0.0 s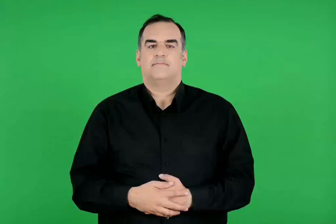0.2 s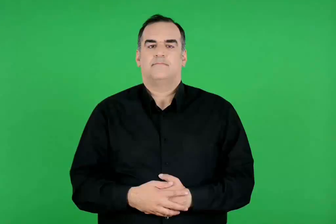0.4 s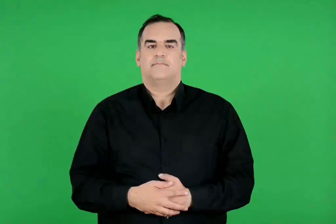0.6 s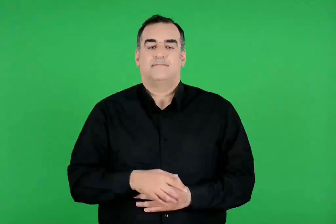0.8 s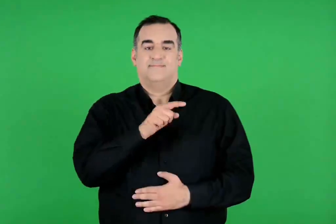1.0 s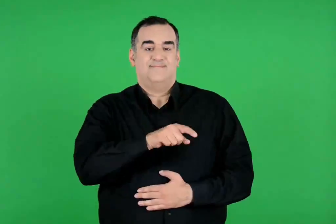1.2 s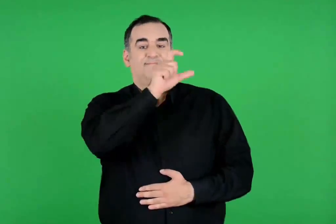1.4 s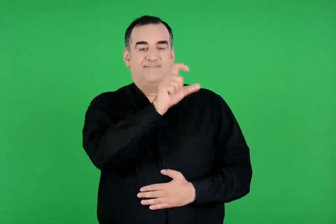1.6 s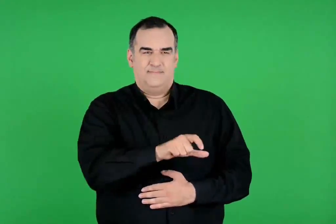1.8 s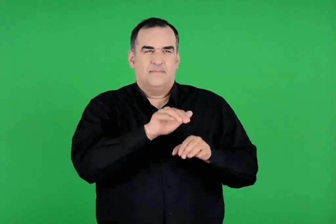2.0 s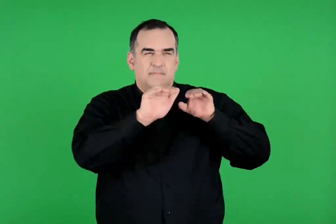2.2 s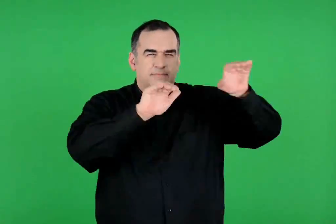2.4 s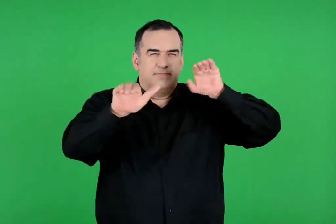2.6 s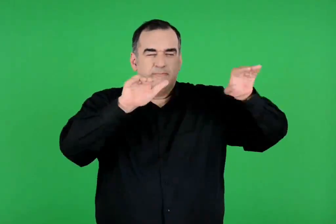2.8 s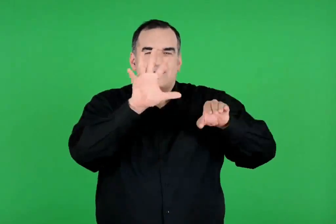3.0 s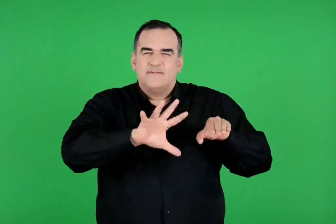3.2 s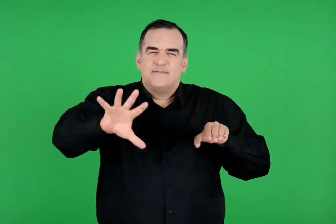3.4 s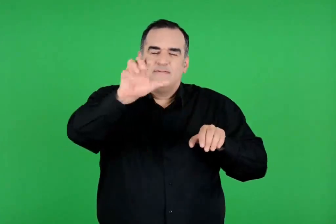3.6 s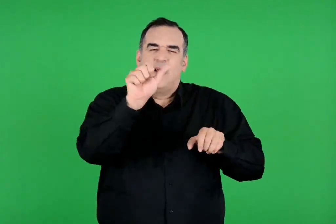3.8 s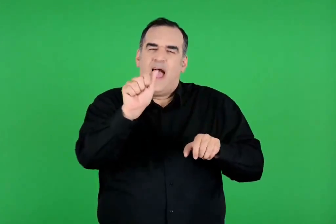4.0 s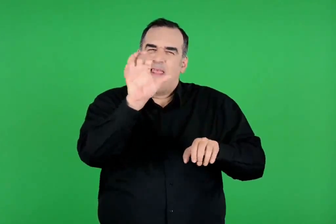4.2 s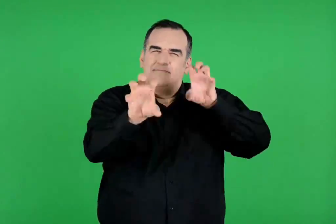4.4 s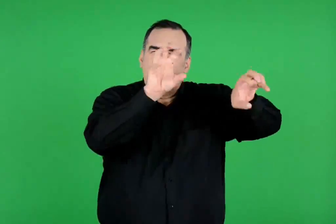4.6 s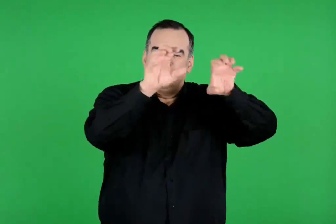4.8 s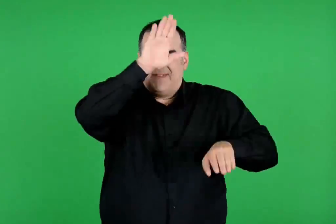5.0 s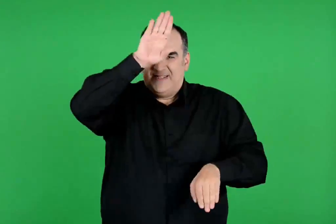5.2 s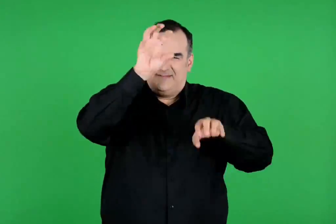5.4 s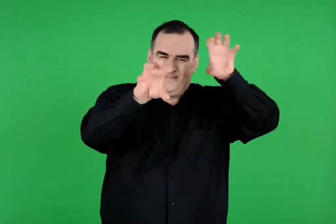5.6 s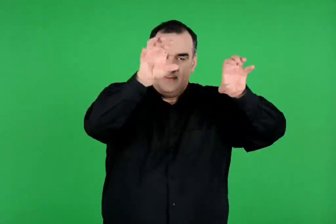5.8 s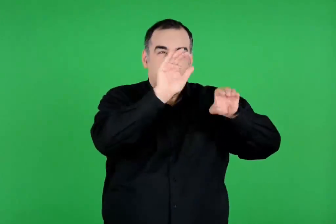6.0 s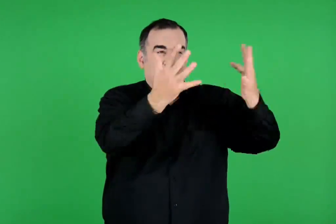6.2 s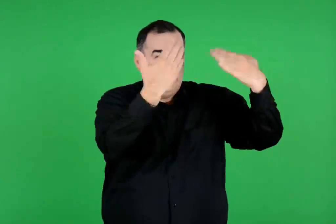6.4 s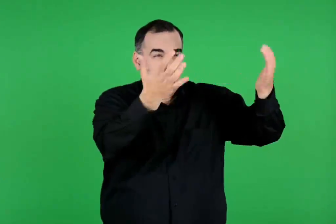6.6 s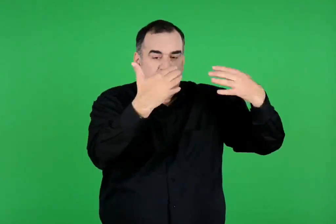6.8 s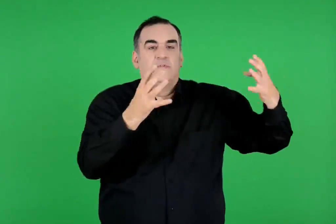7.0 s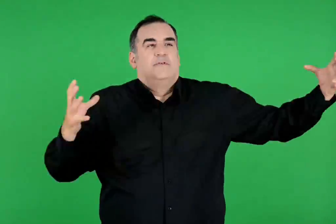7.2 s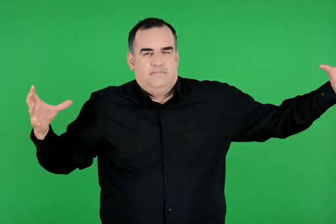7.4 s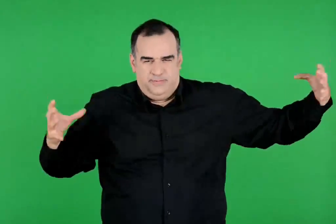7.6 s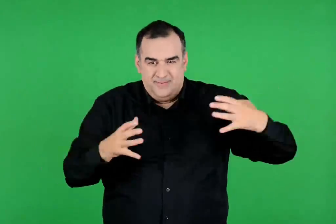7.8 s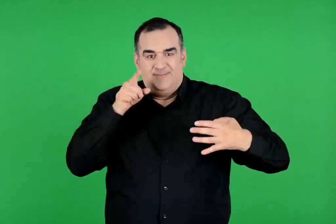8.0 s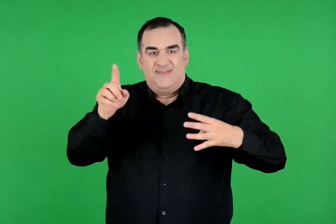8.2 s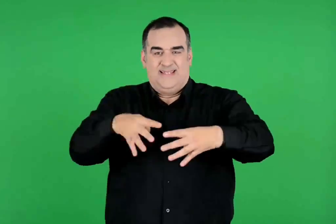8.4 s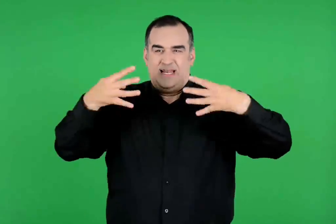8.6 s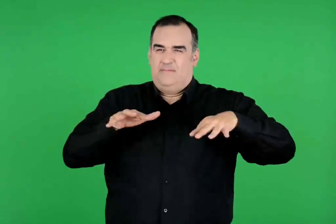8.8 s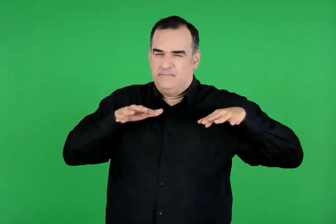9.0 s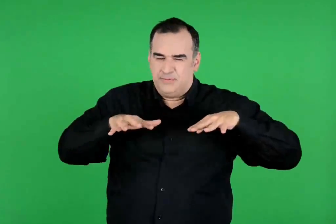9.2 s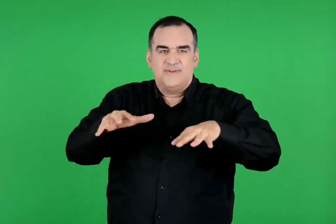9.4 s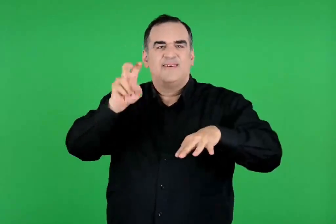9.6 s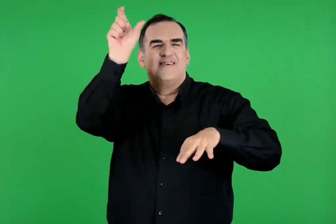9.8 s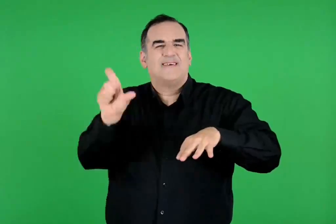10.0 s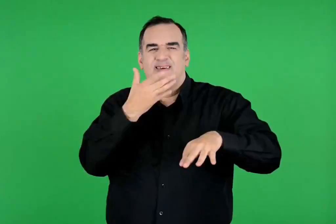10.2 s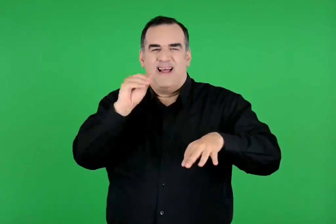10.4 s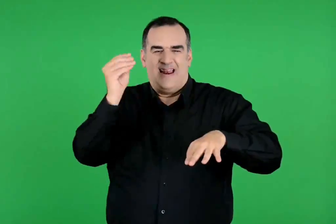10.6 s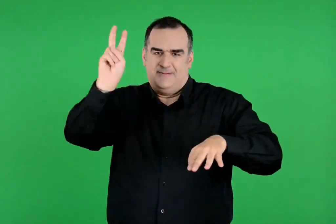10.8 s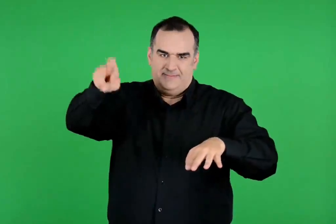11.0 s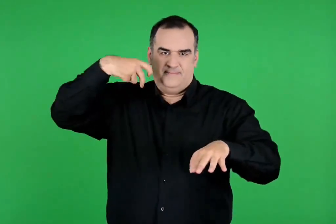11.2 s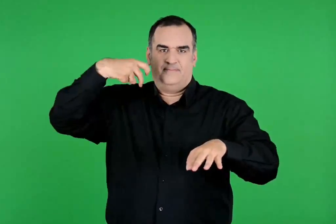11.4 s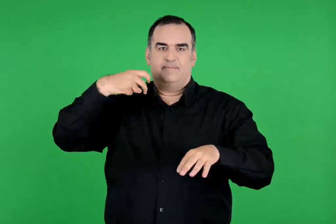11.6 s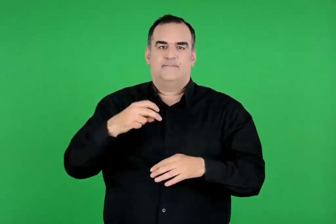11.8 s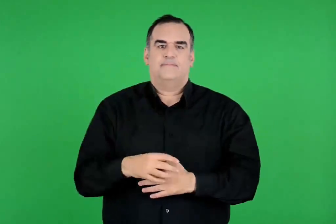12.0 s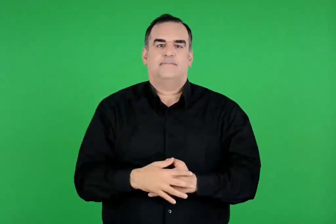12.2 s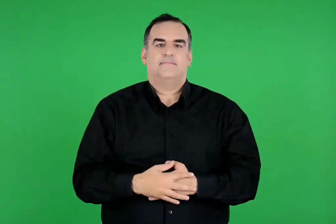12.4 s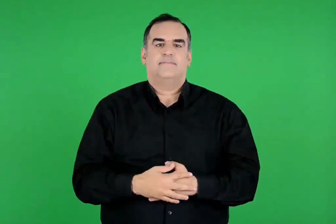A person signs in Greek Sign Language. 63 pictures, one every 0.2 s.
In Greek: εκείνος κάλεσε όλους τους βασιλιάδες των αχαιών να ετοιμαστούν να πάνε στην τροία , να πολεμήσουνε να πάρουν πίσω την ελένη
